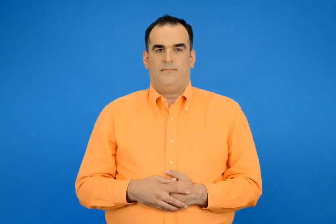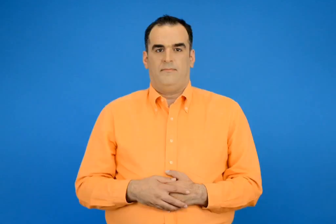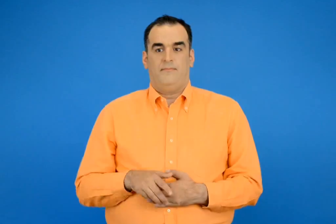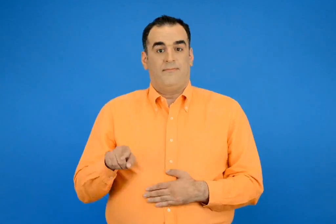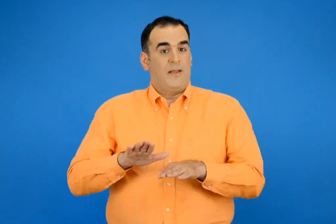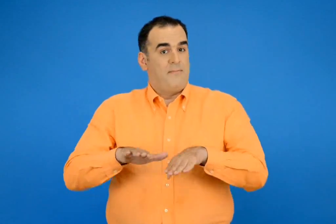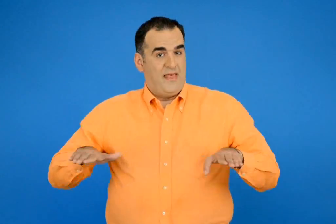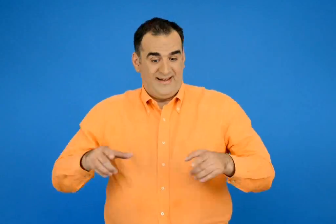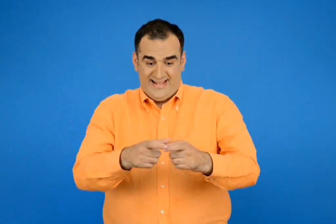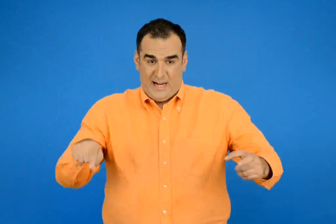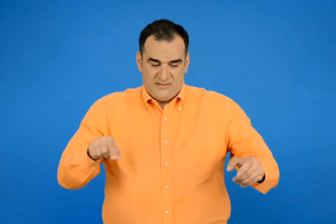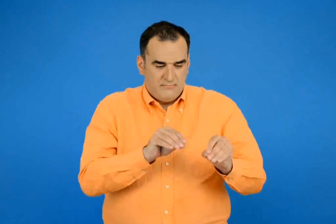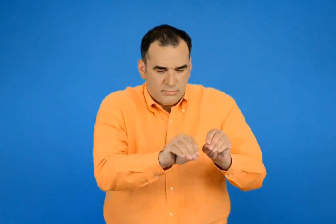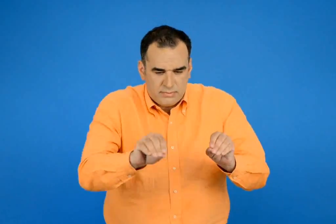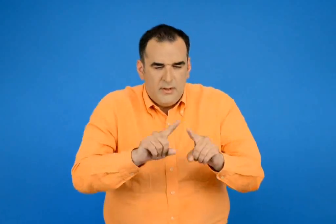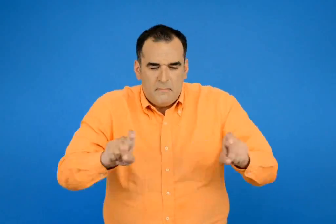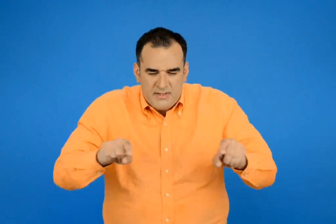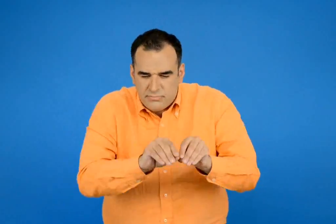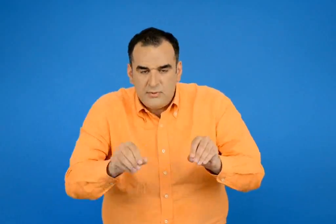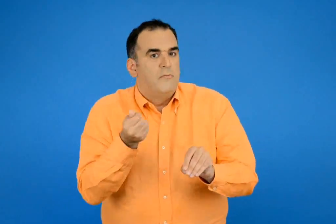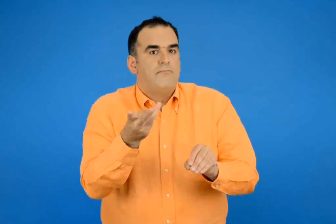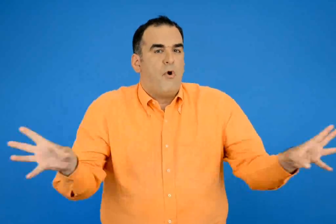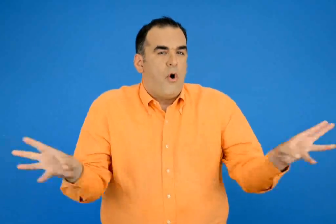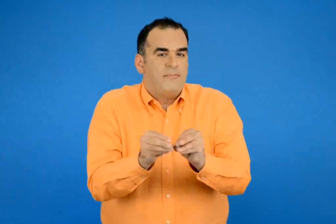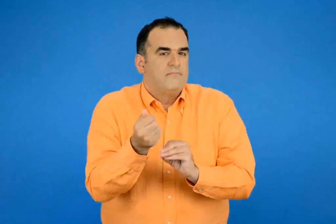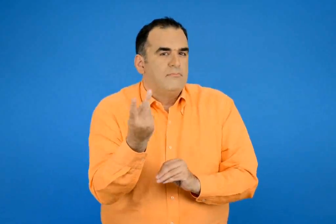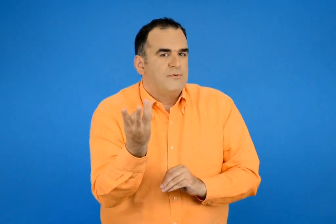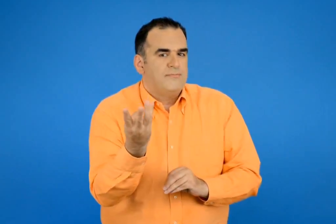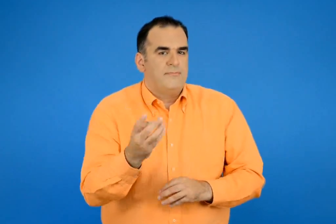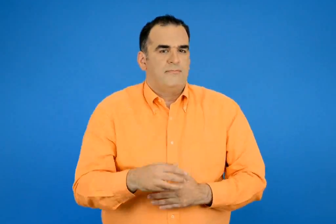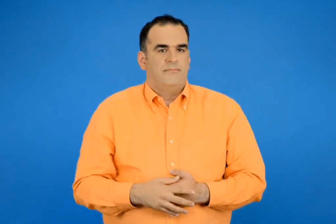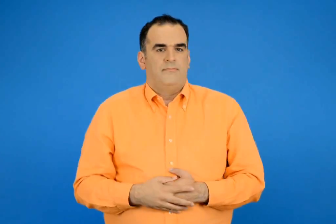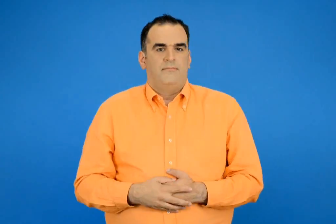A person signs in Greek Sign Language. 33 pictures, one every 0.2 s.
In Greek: ποσά πράγματα έβαλαν συνολικά τα παιδιά πάνω στο τραπέζι ;
